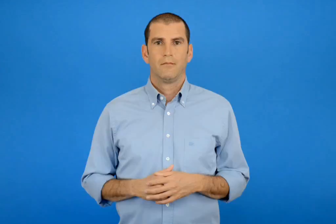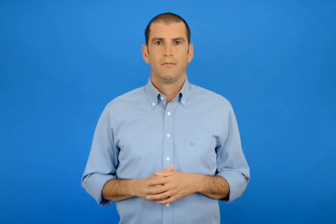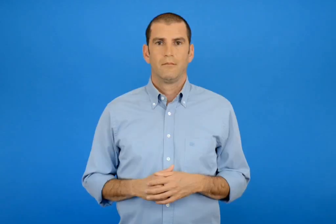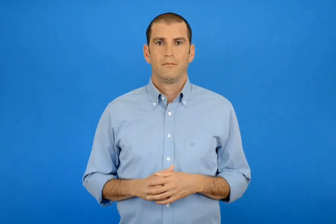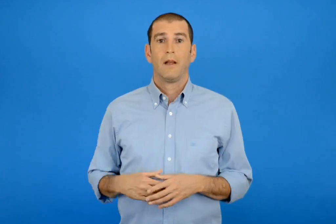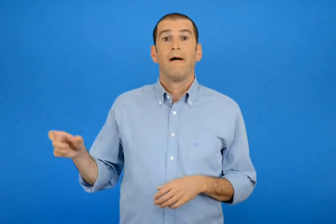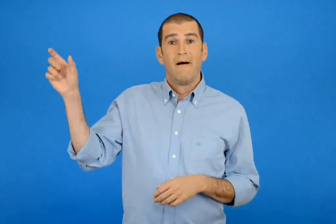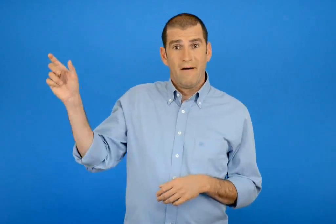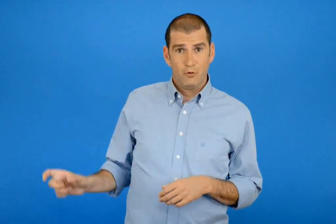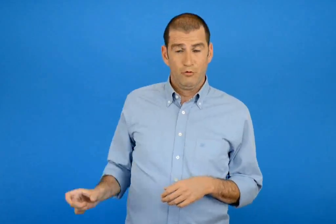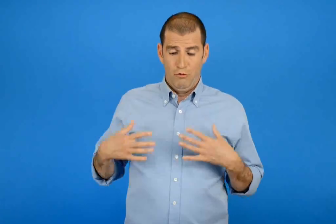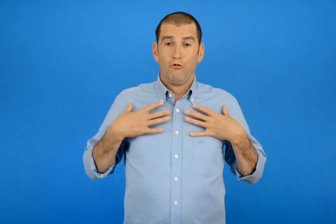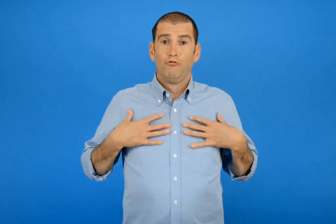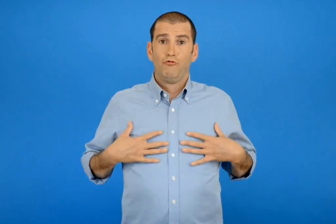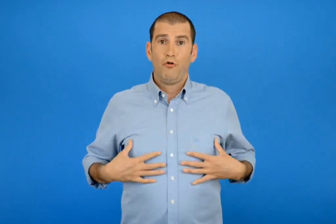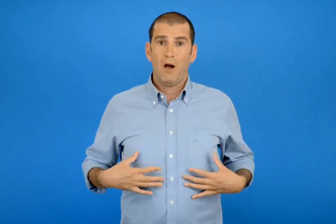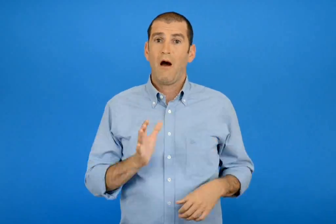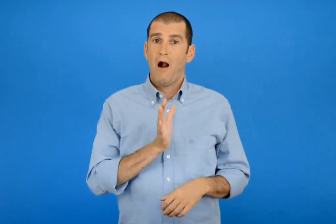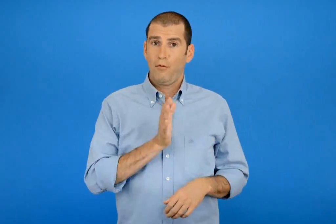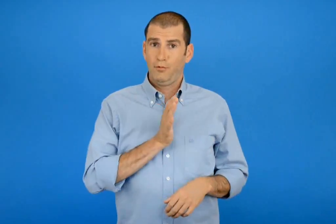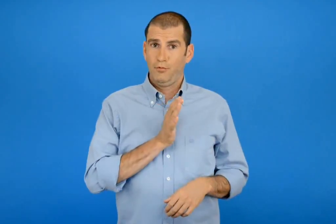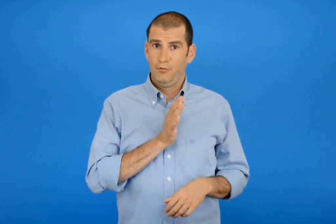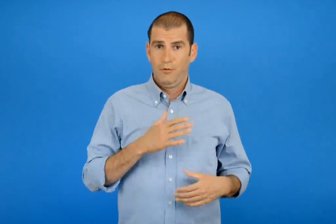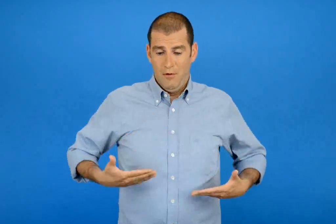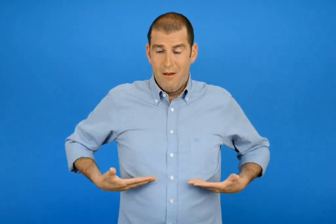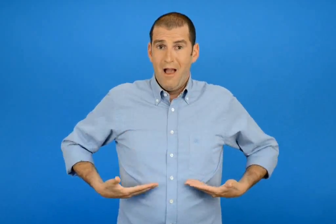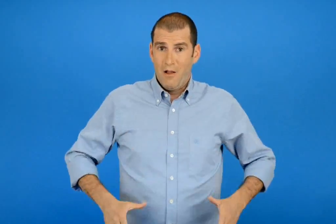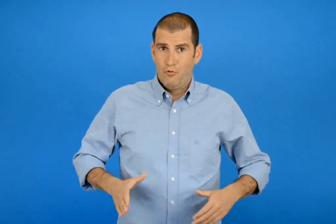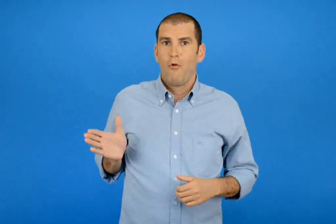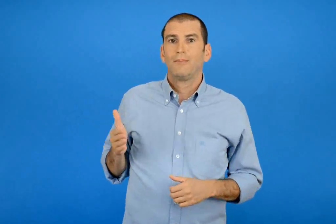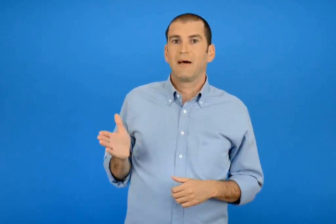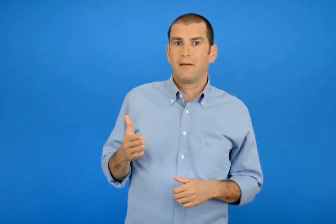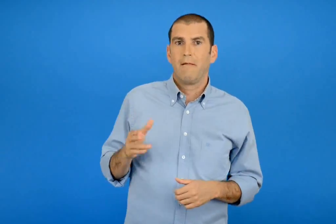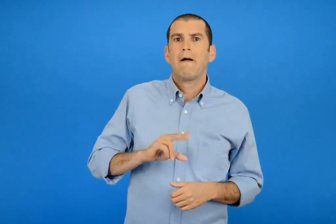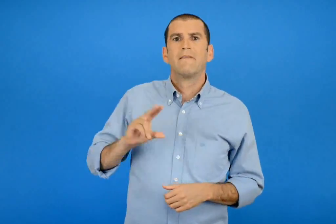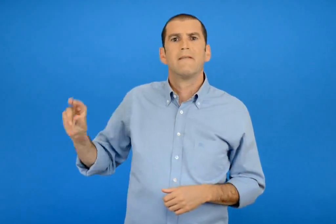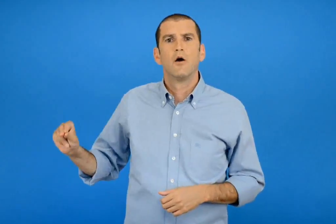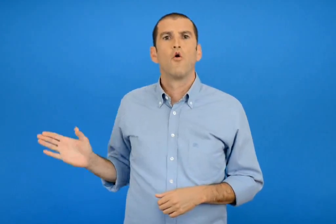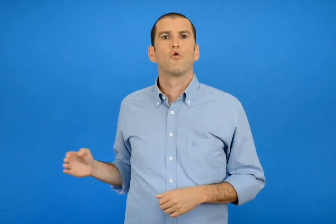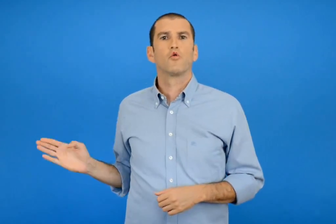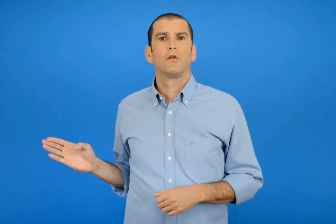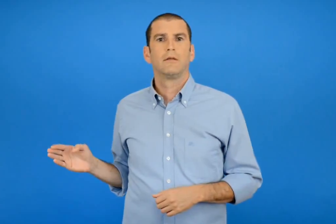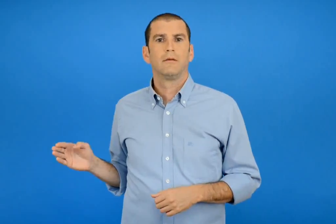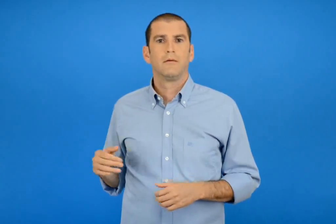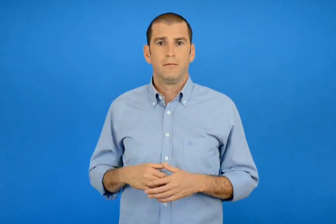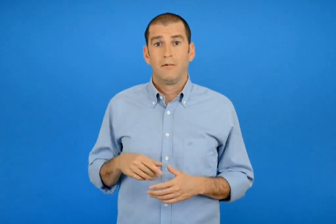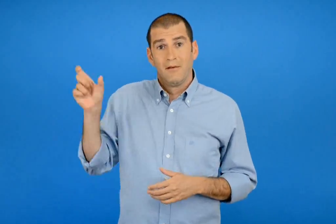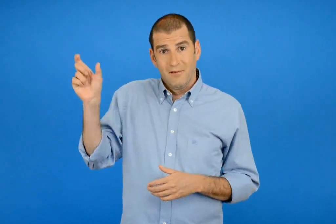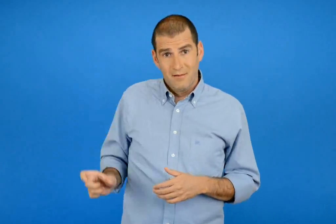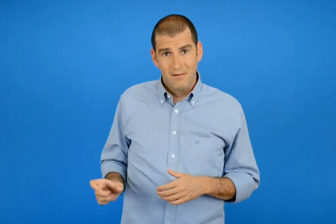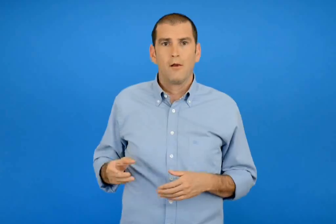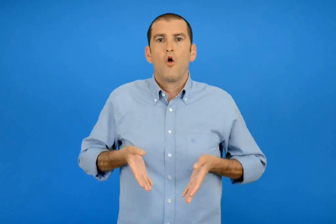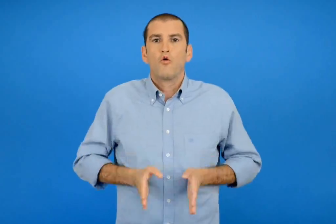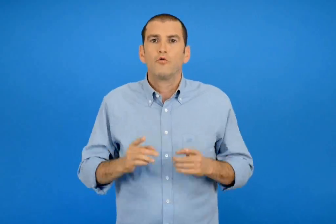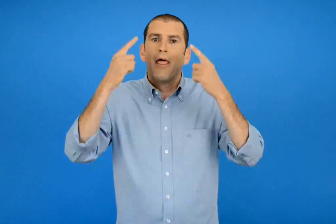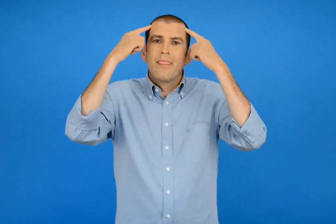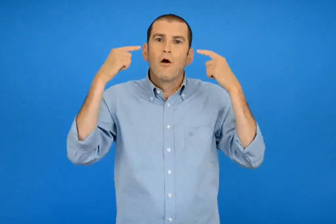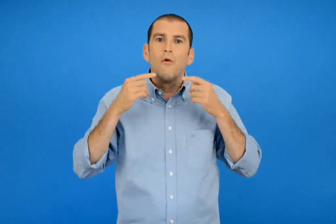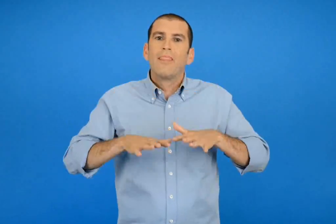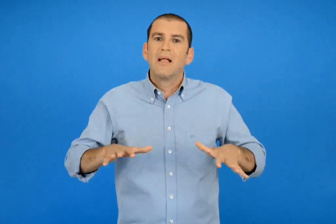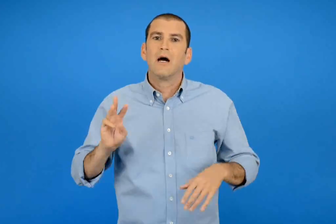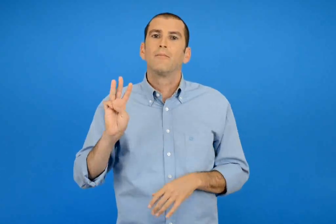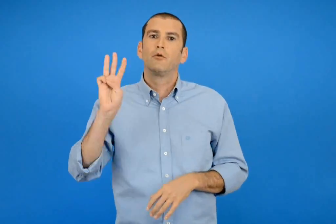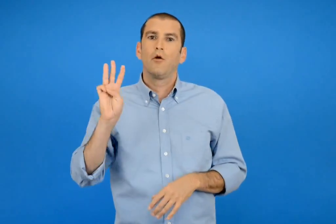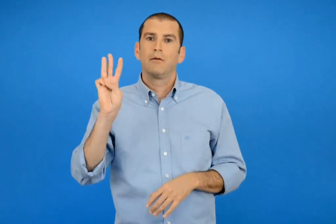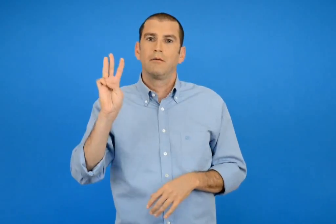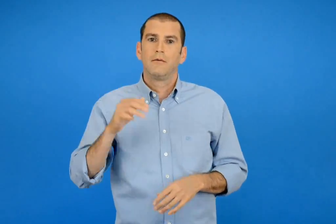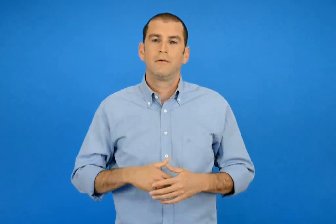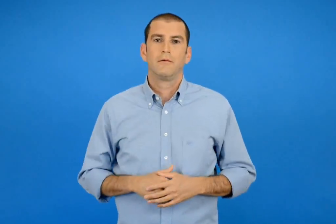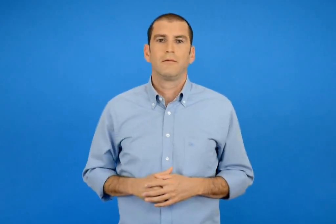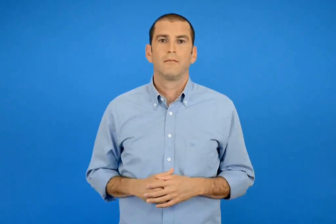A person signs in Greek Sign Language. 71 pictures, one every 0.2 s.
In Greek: αυτός είχε σώμα ανθρώπου και ουρά ψαριού όπως οι γοργόνες ήταν γιος του ποσειδώνα του θεού της θάλασσας
